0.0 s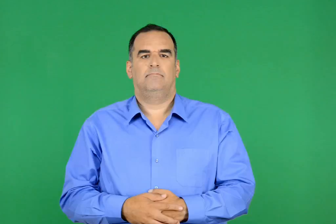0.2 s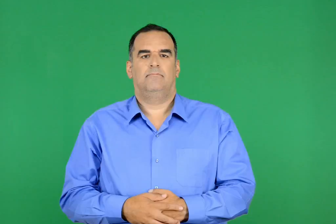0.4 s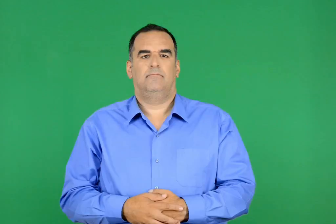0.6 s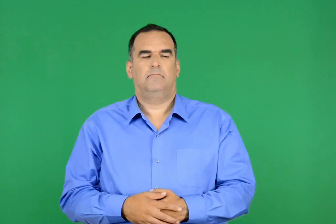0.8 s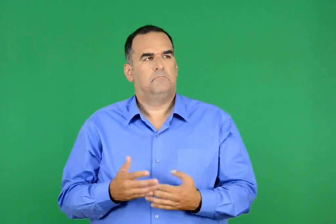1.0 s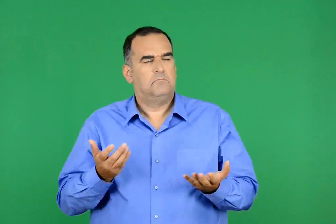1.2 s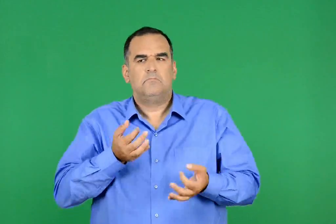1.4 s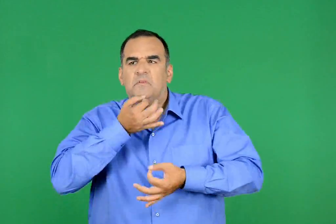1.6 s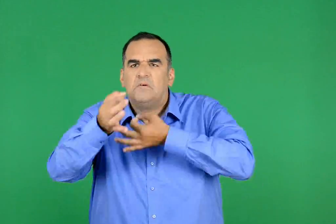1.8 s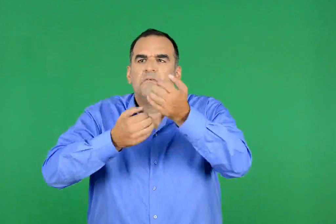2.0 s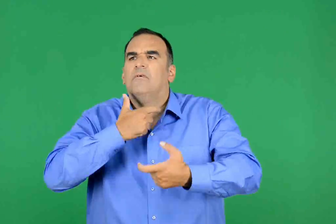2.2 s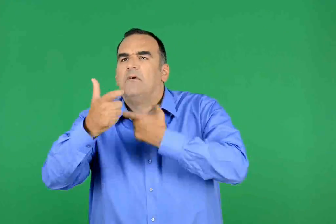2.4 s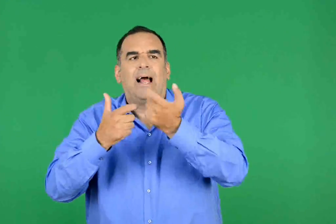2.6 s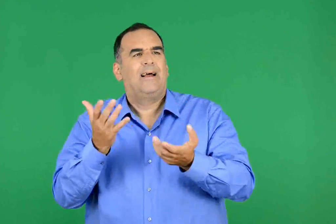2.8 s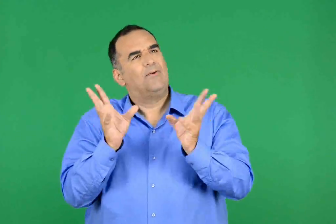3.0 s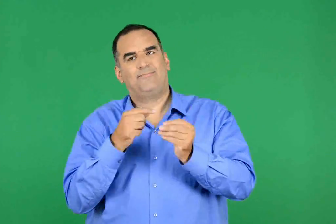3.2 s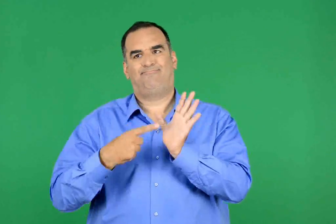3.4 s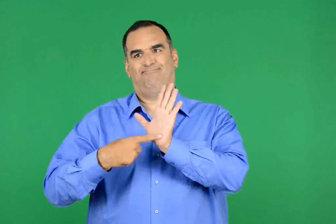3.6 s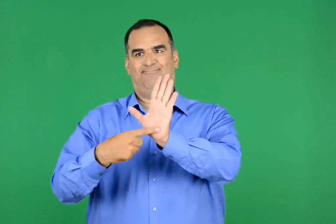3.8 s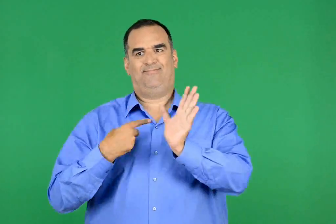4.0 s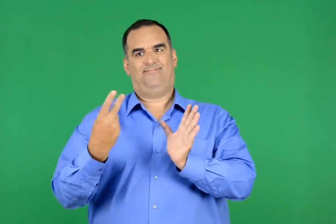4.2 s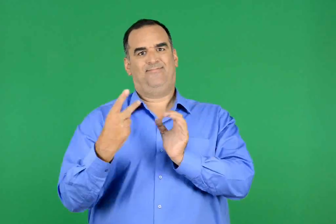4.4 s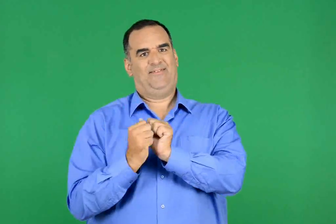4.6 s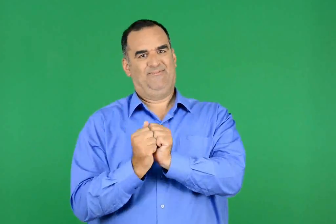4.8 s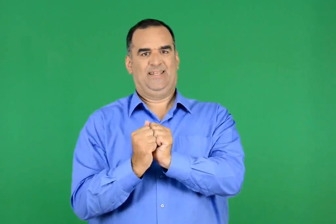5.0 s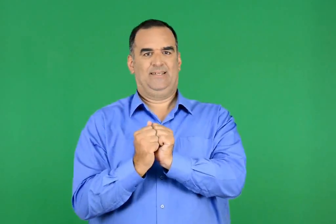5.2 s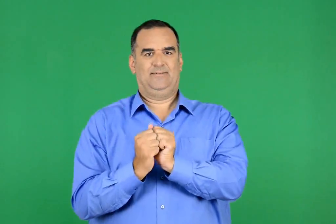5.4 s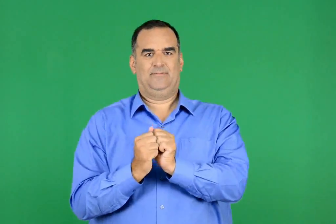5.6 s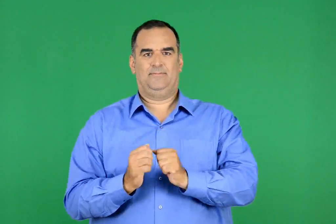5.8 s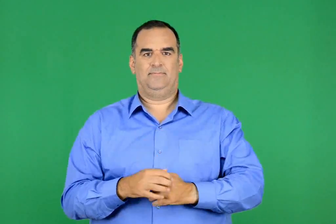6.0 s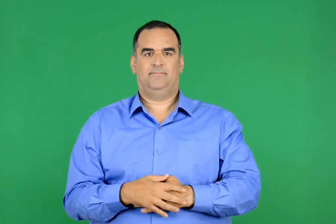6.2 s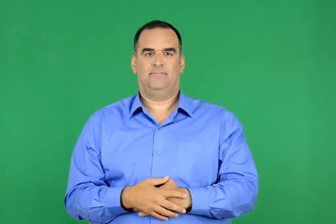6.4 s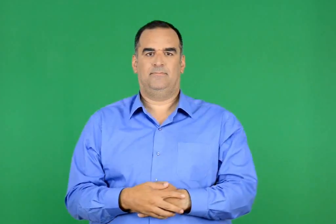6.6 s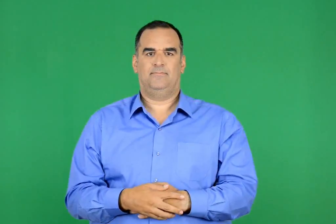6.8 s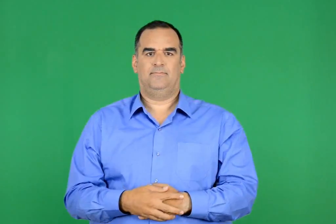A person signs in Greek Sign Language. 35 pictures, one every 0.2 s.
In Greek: να , κάτι για να δείξουμε πως θέλουμε να είμαστε φίλοι
